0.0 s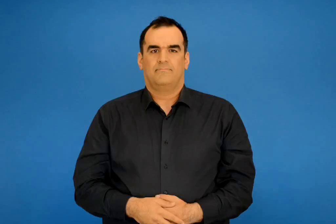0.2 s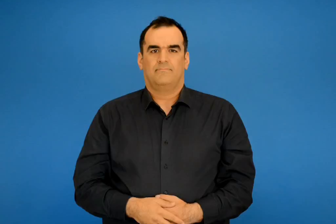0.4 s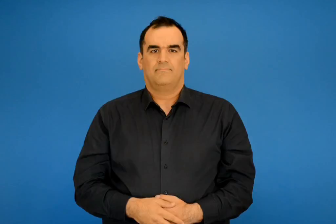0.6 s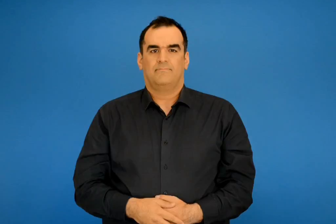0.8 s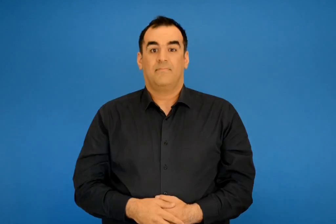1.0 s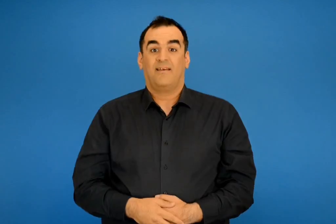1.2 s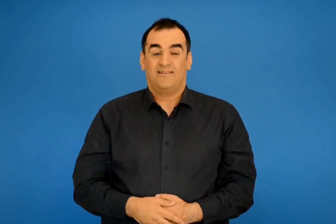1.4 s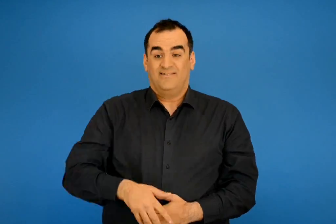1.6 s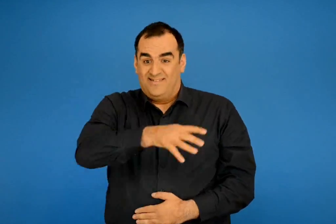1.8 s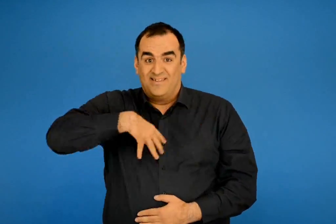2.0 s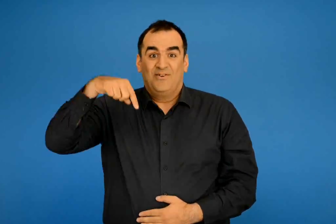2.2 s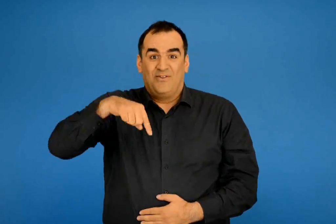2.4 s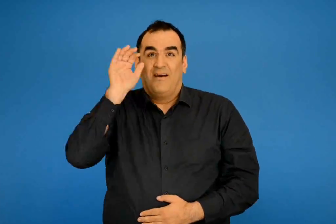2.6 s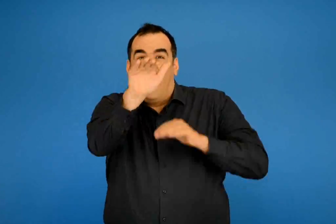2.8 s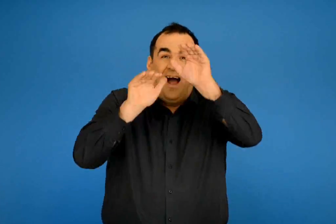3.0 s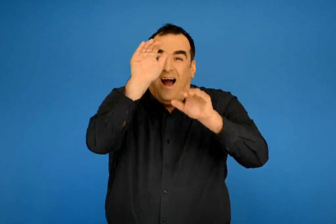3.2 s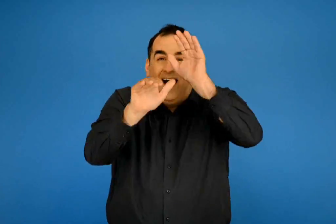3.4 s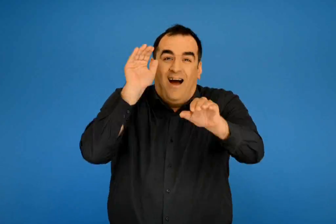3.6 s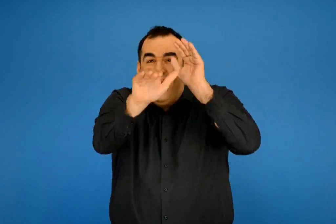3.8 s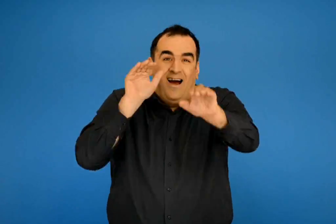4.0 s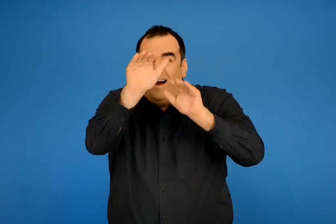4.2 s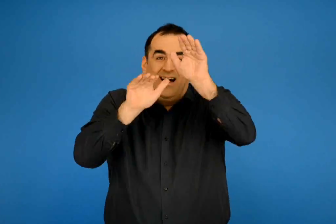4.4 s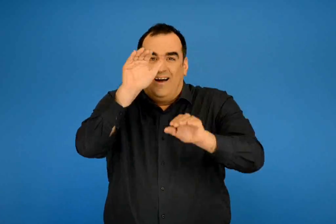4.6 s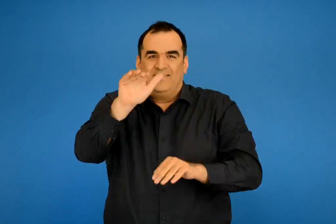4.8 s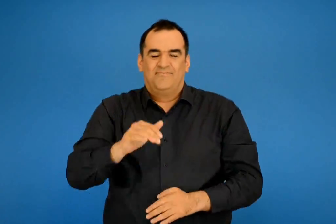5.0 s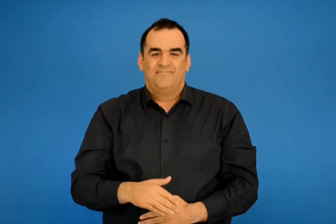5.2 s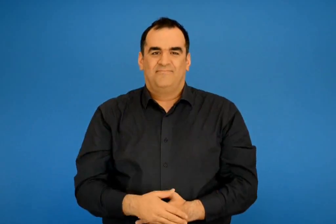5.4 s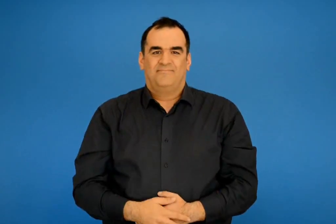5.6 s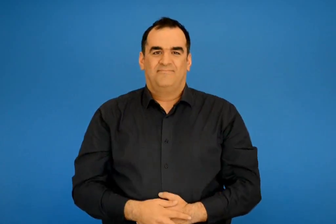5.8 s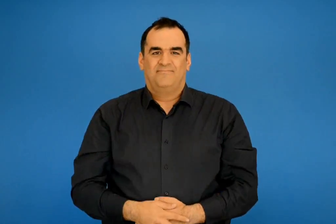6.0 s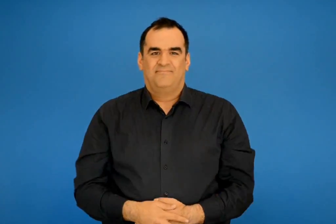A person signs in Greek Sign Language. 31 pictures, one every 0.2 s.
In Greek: ήταν τώρα η σειρά μας να την τρελάνουμε στις ερωτήσεις
